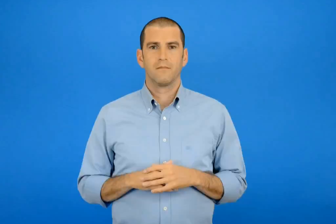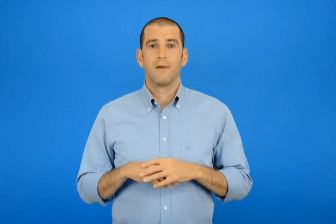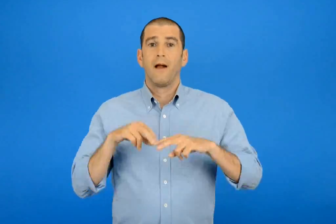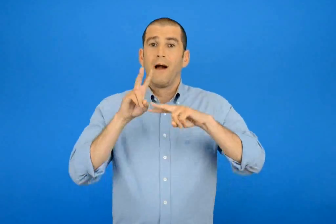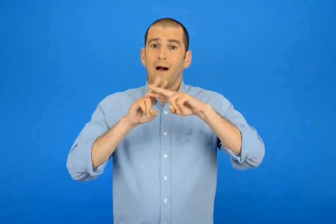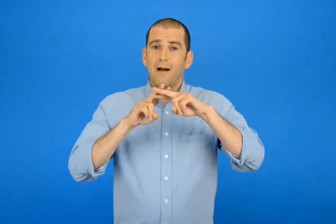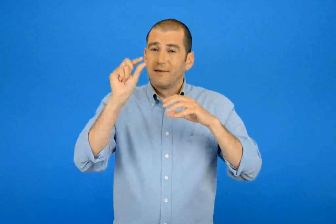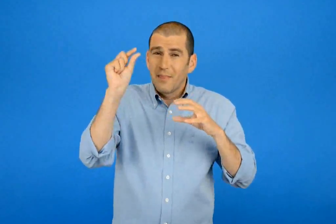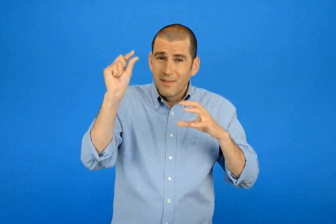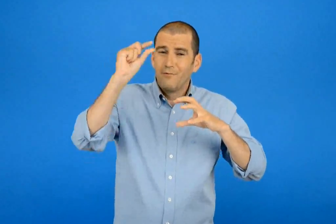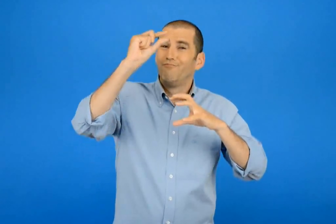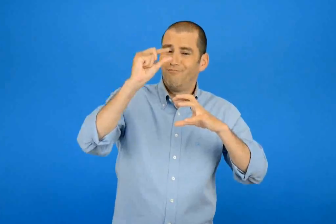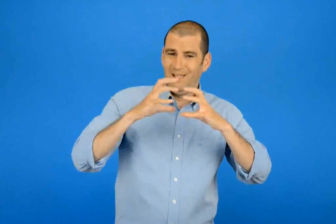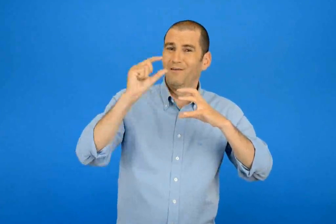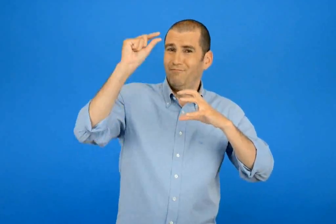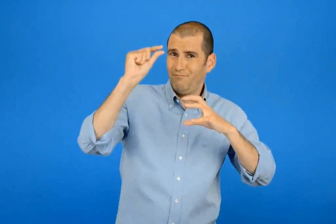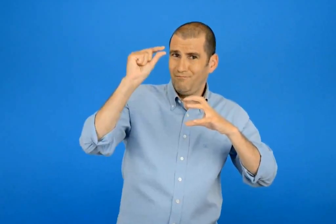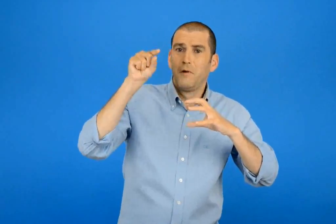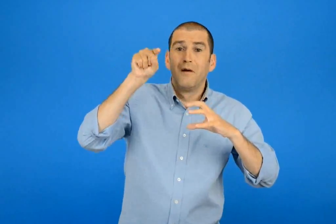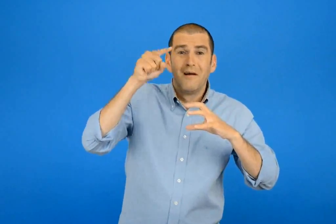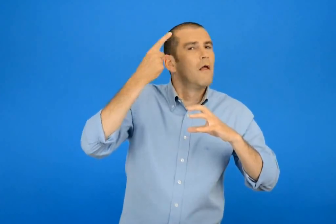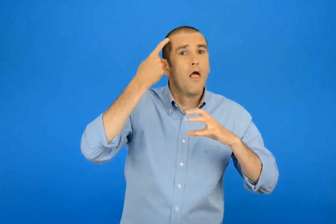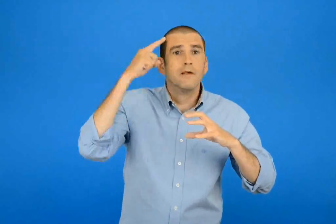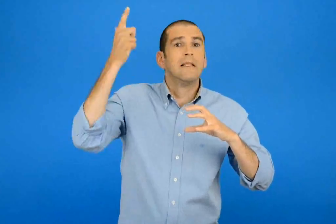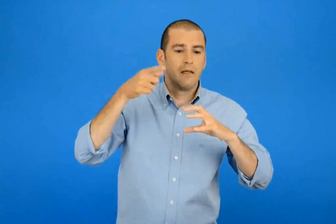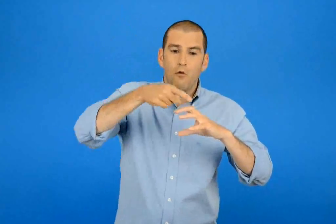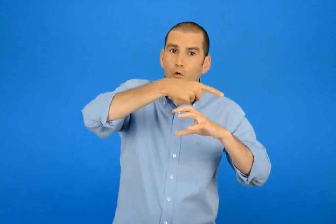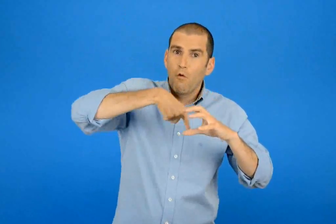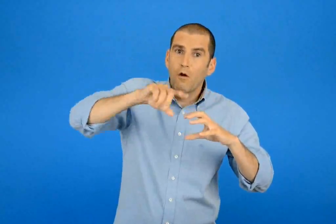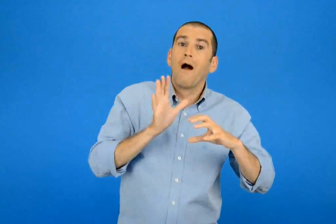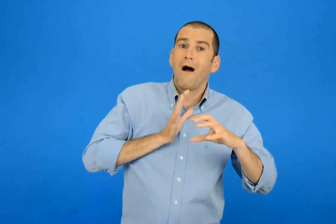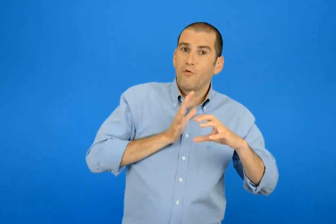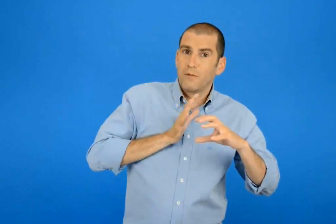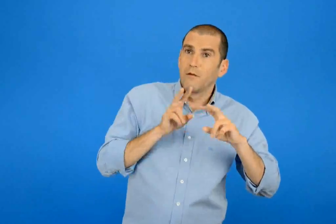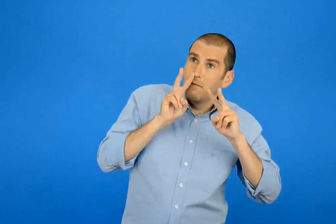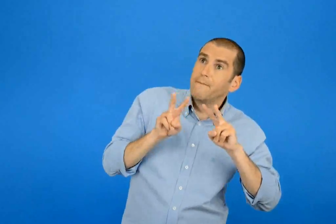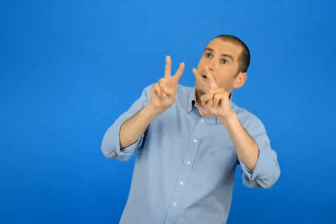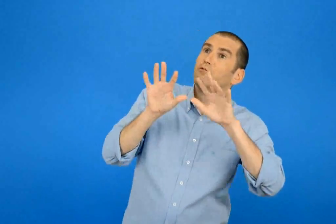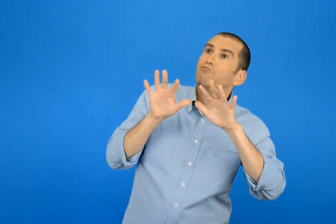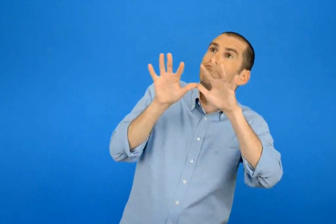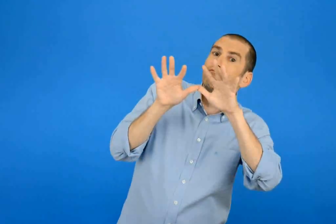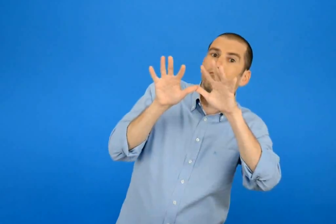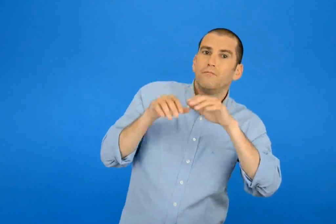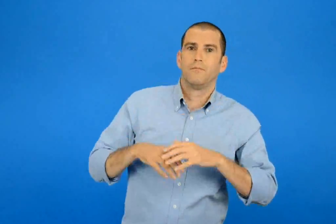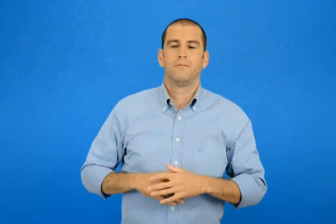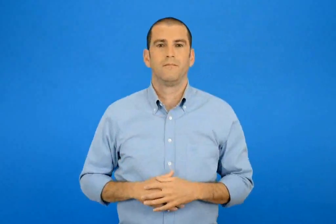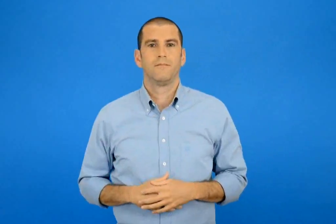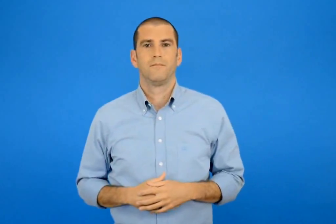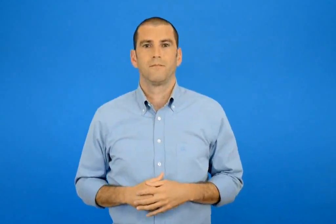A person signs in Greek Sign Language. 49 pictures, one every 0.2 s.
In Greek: αυτό που δεν ήξερε το αστεράκι ήταν ότι τώρα το έβλεπαν κι οι άνθρωποι από τη γη
